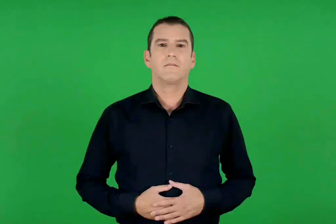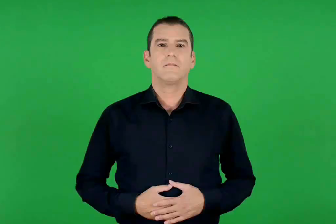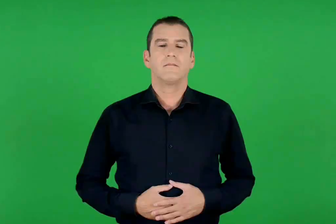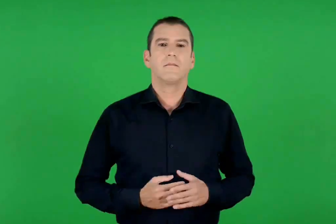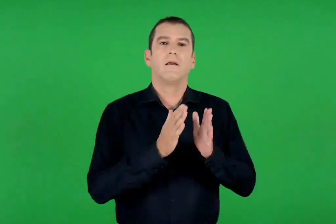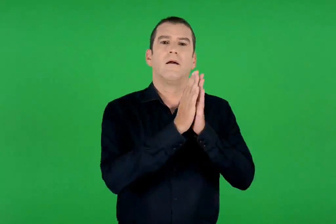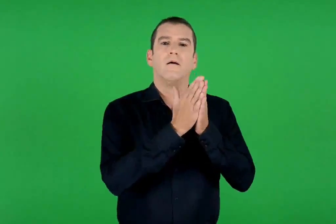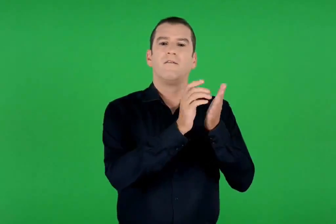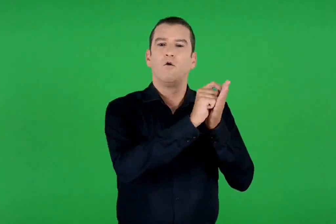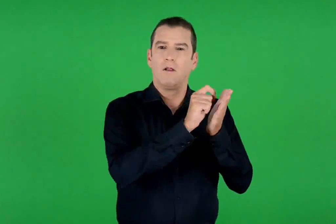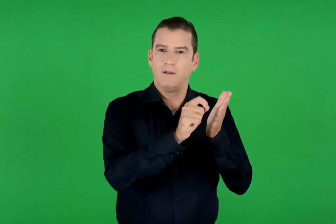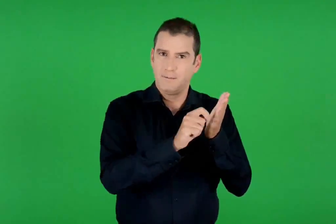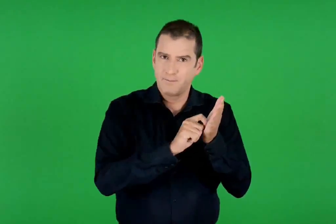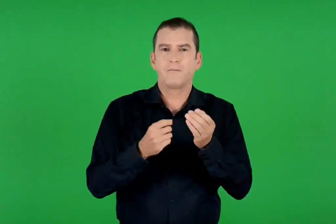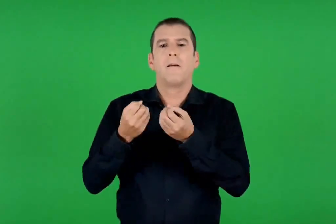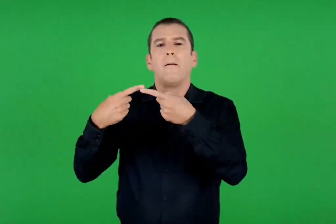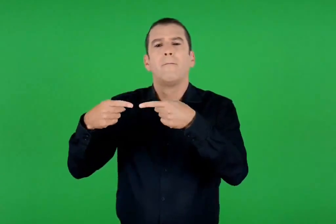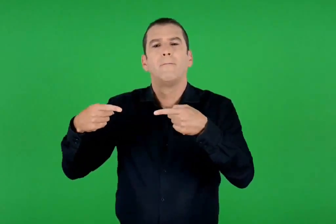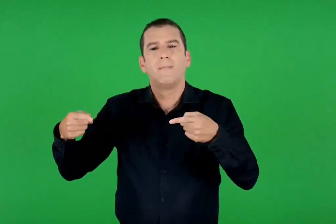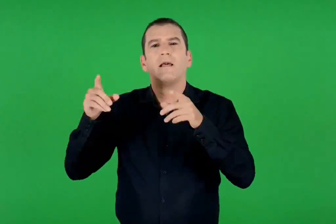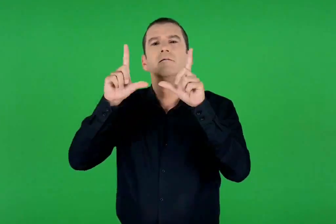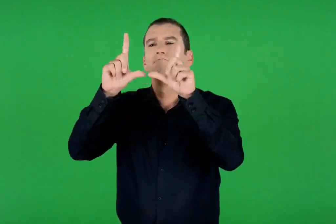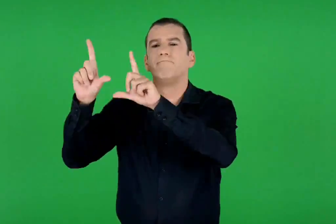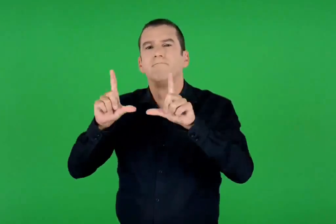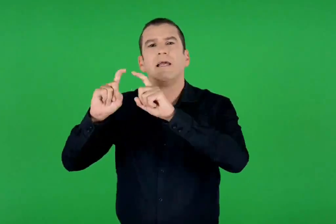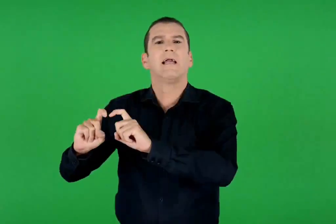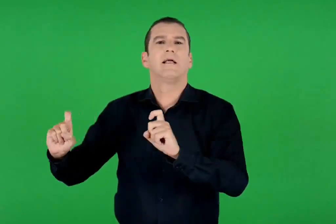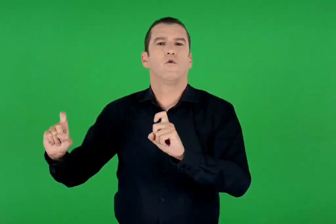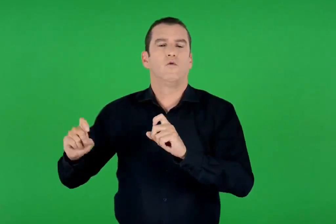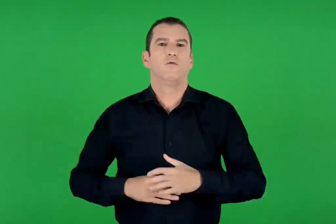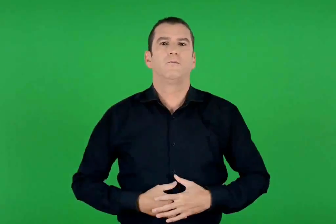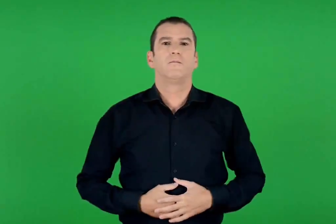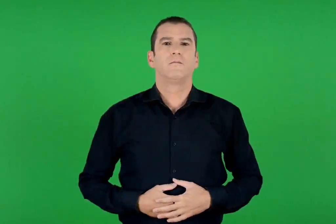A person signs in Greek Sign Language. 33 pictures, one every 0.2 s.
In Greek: βιβλιογραφία και πήγες εικονογραφικού υλικού
